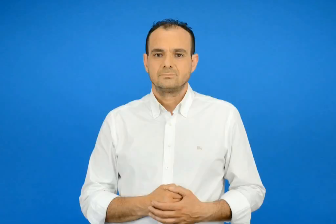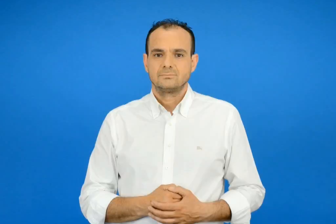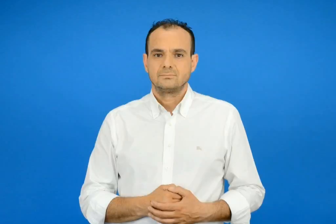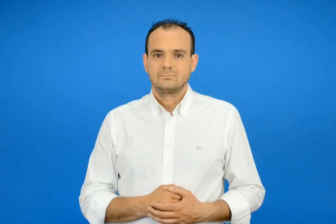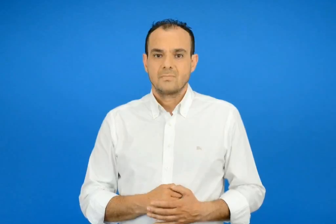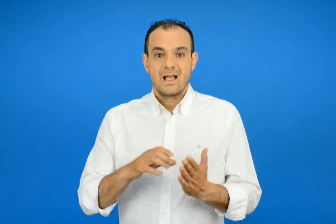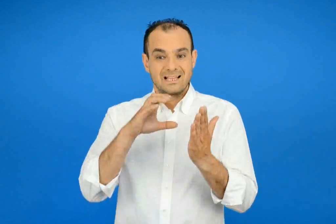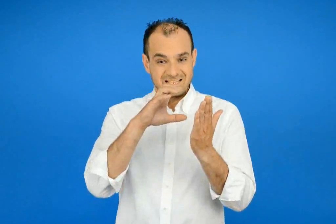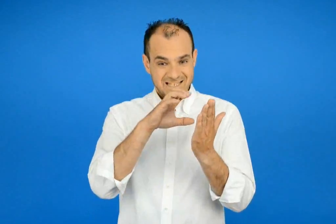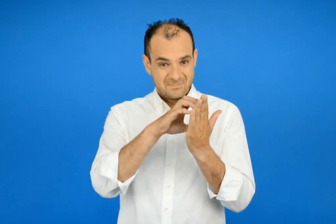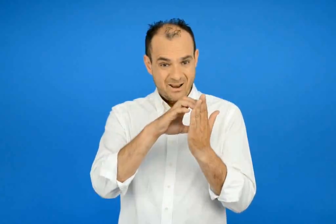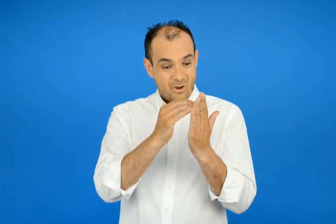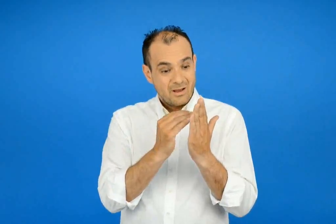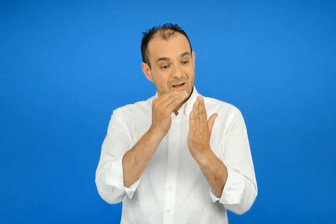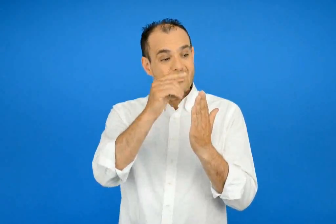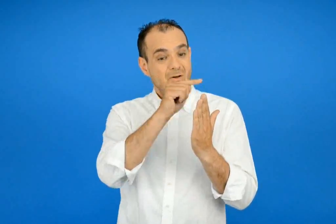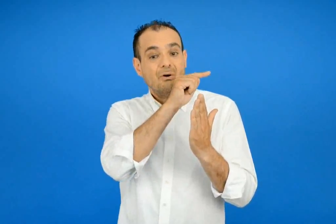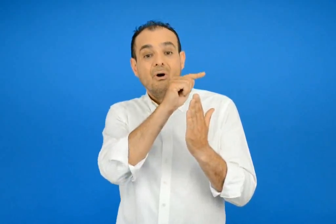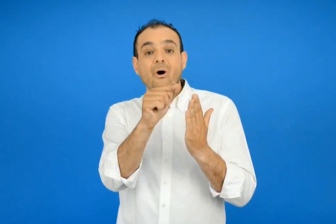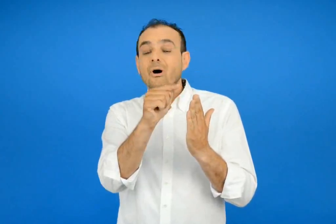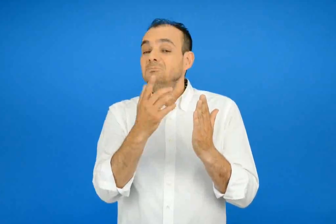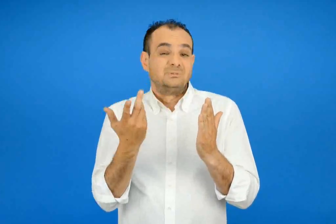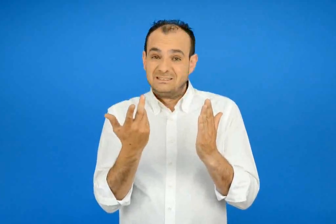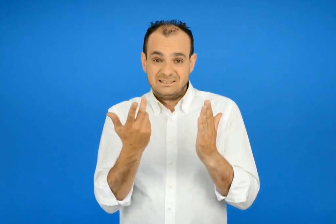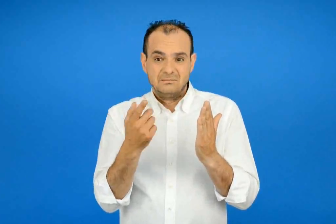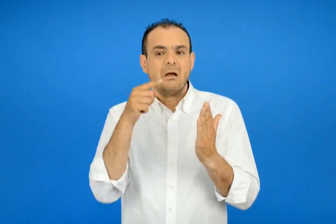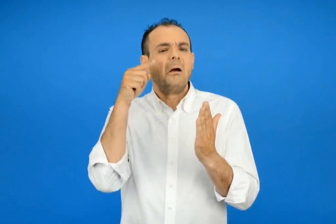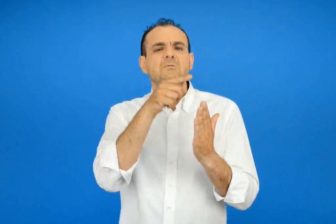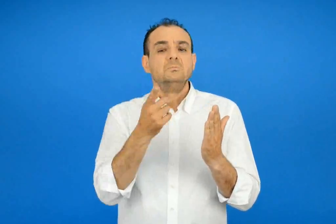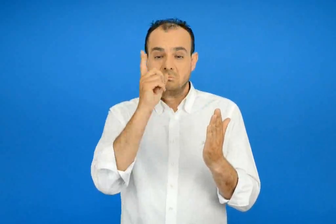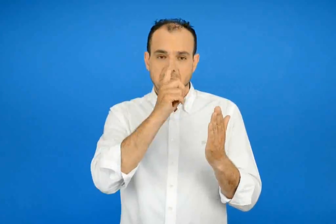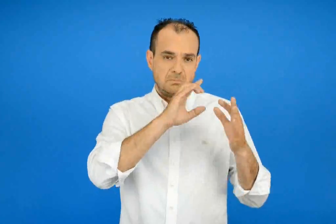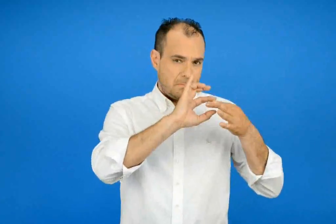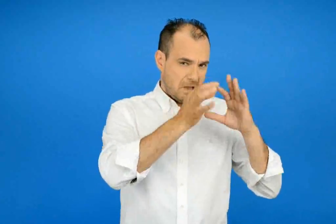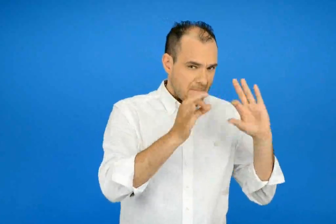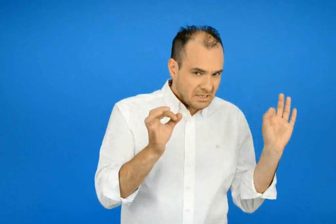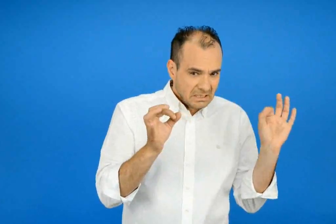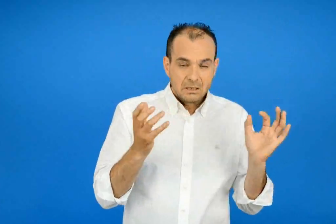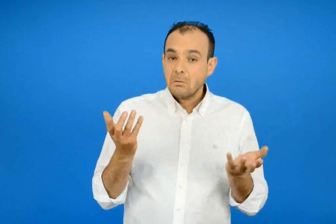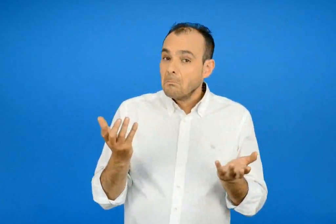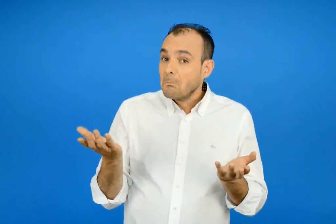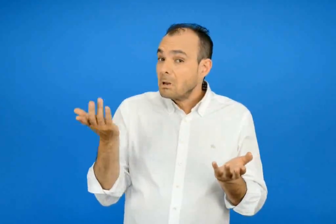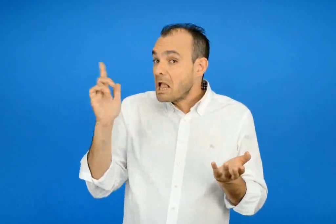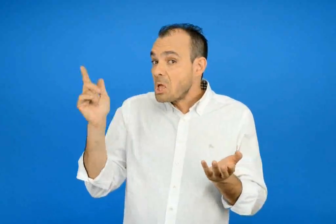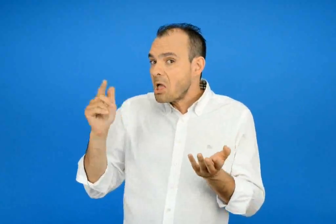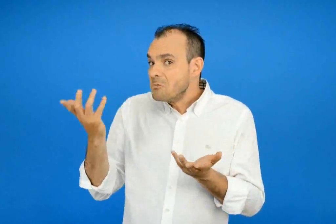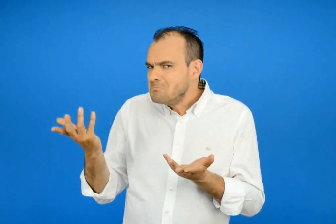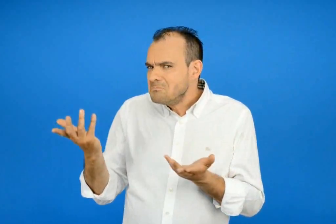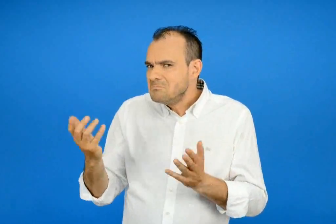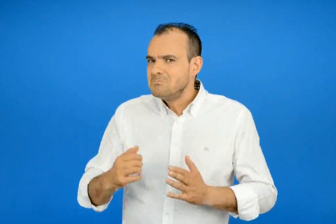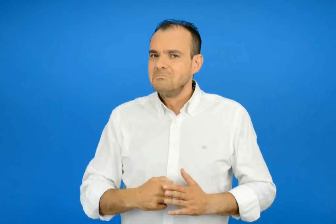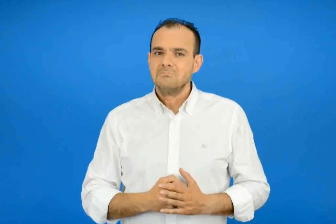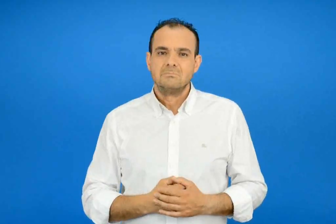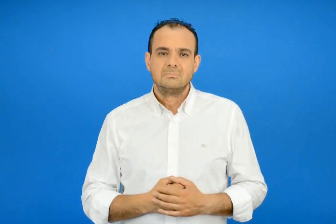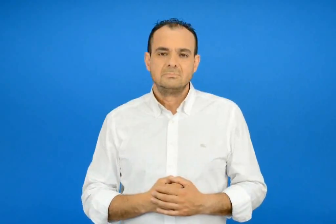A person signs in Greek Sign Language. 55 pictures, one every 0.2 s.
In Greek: τι είναι το παραπάνω κείμενο ; παραμύθι η κάτι άλλο ;
